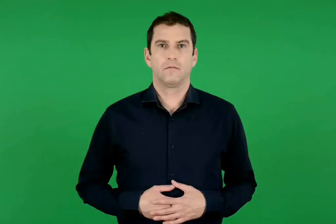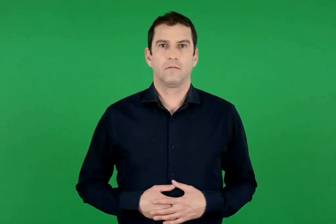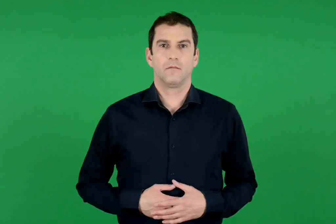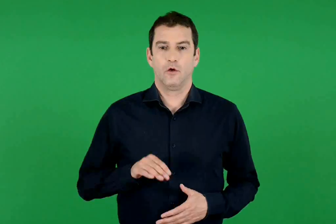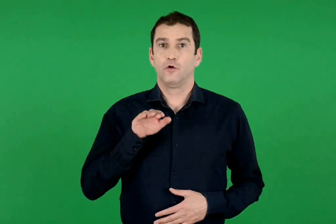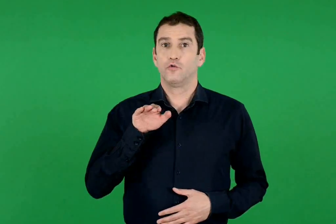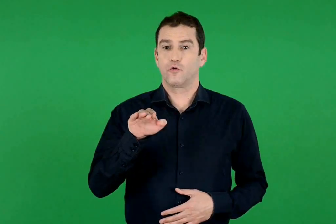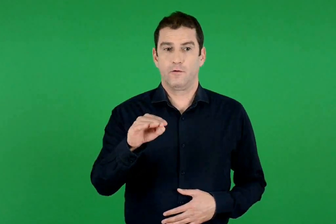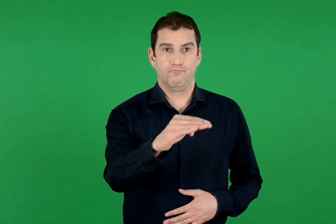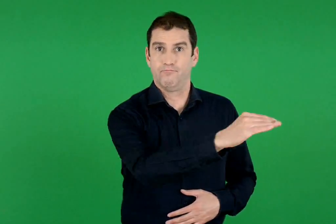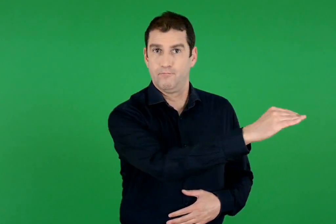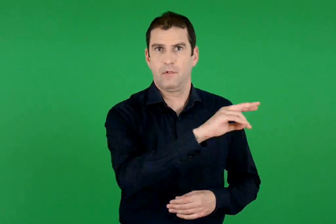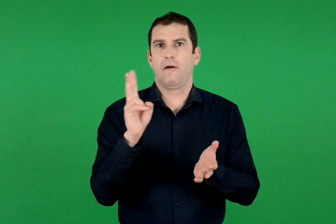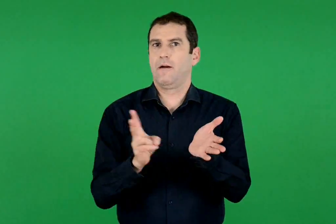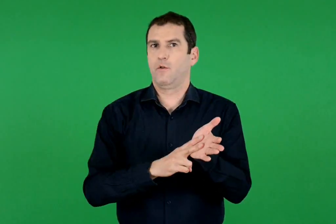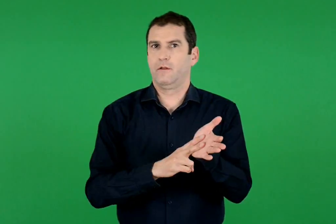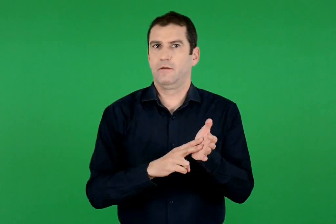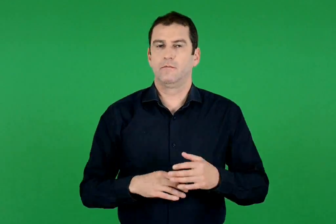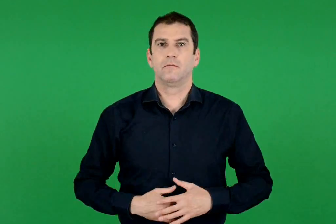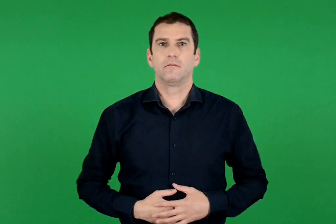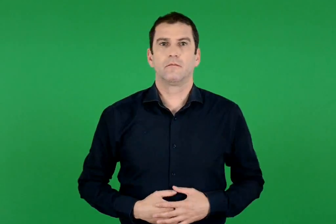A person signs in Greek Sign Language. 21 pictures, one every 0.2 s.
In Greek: απαγορεύεται η αριστερή στροφή
